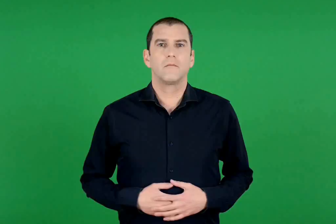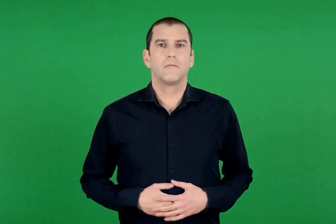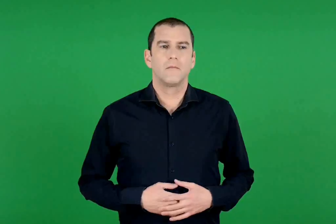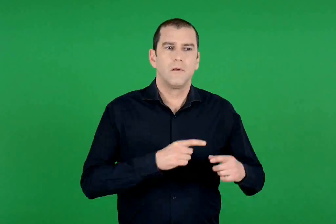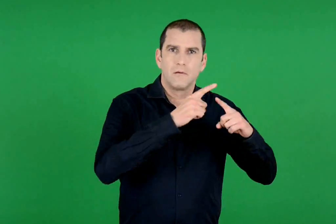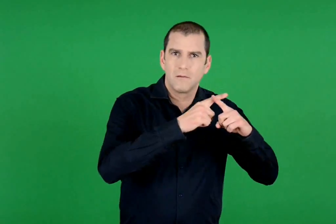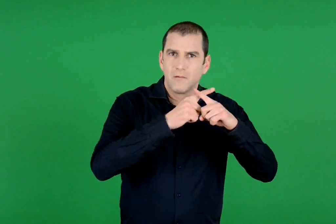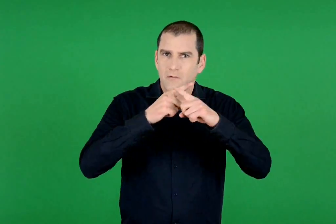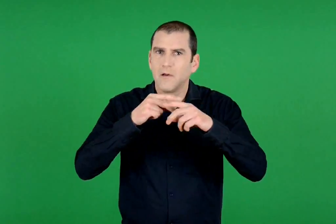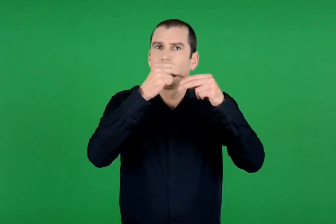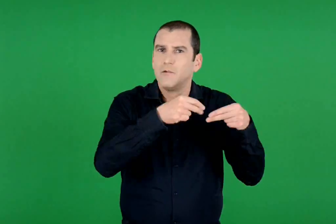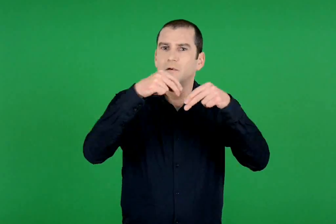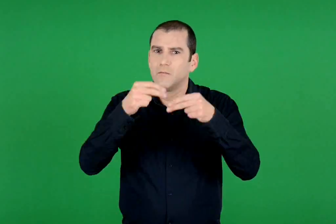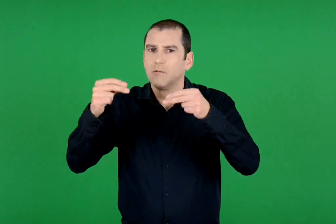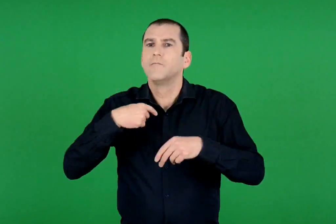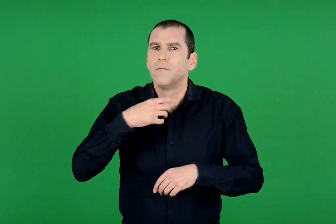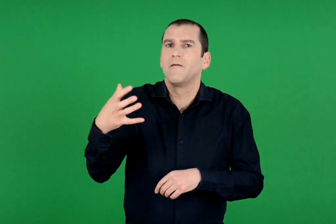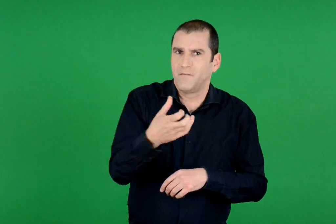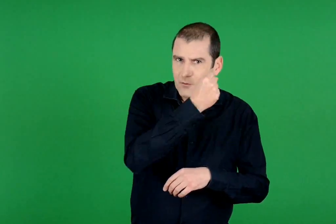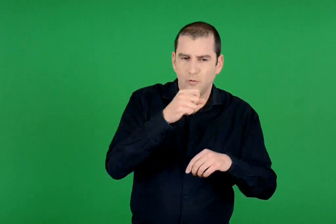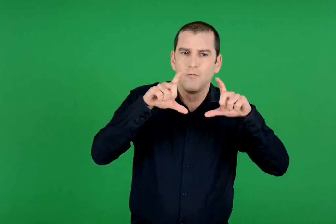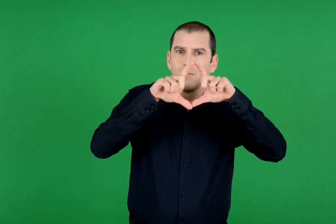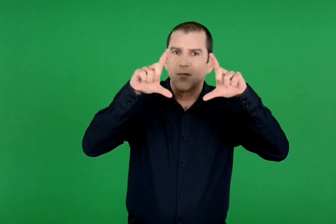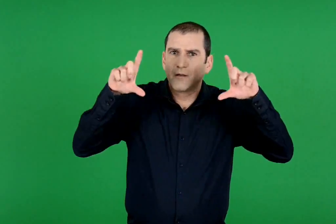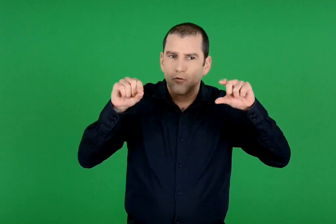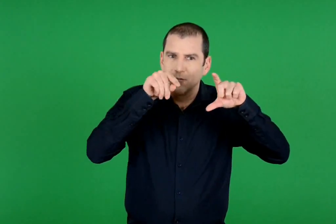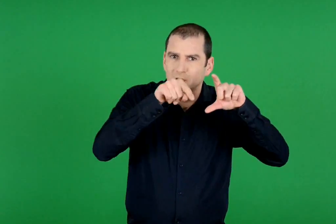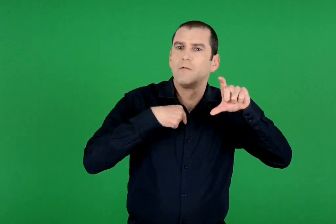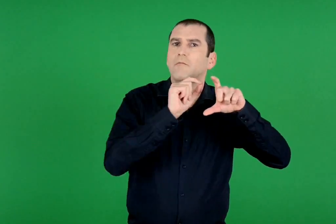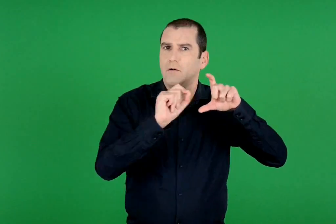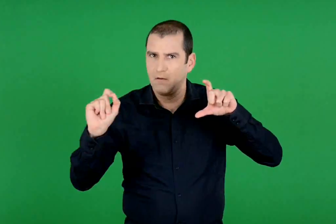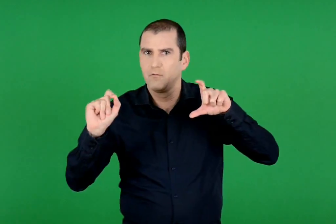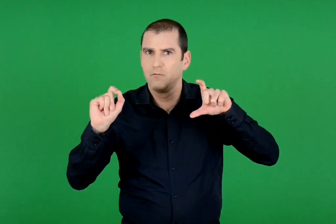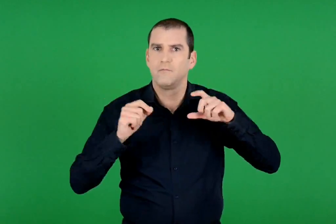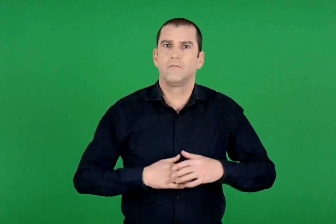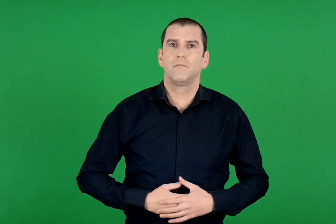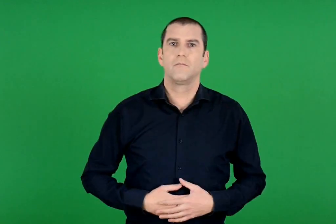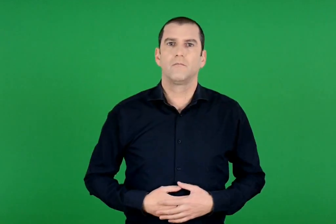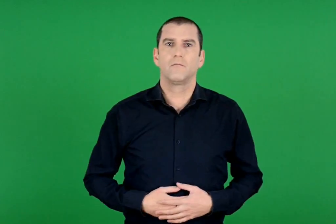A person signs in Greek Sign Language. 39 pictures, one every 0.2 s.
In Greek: βρίσκω τα γινόμενα και γράφω μέσα στα πλαίσια
